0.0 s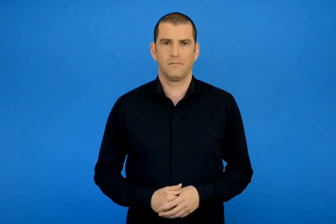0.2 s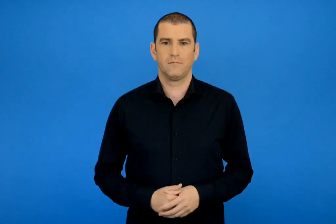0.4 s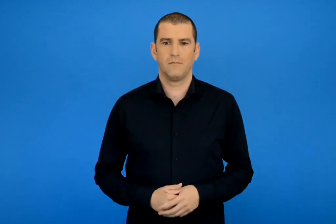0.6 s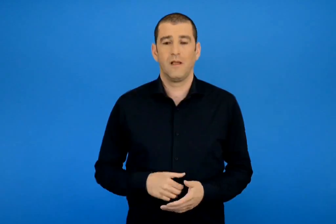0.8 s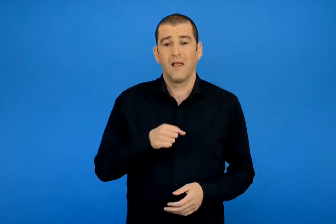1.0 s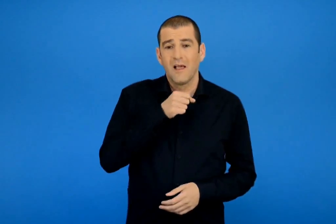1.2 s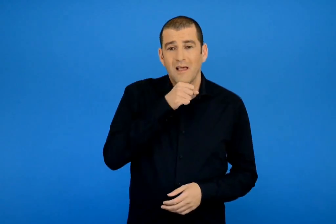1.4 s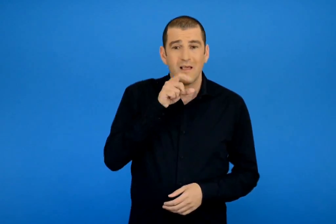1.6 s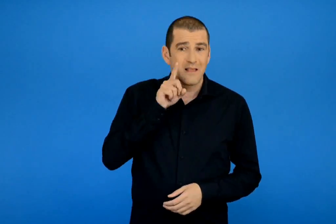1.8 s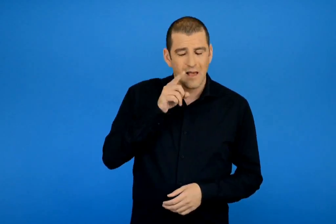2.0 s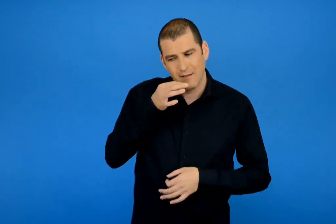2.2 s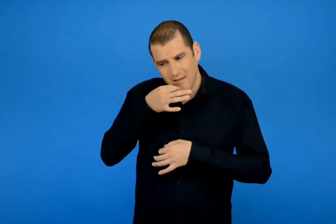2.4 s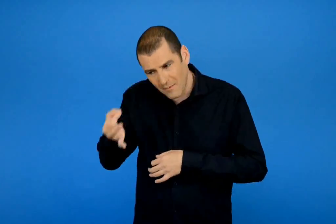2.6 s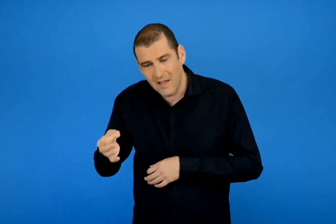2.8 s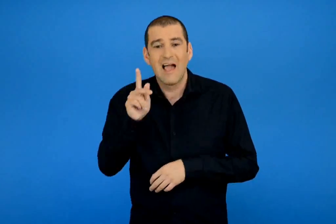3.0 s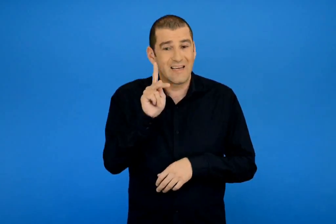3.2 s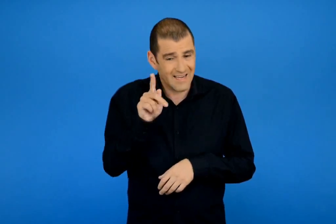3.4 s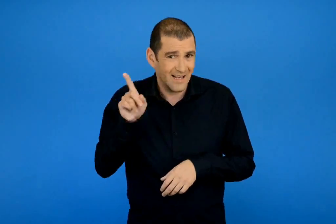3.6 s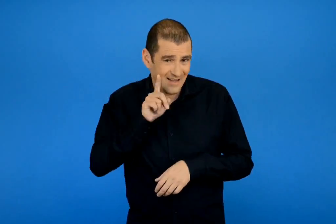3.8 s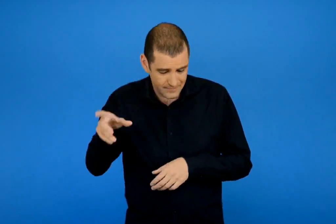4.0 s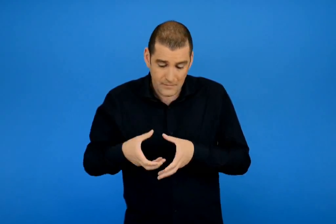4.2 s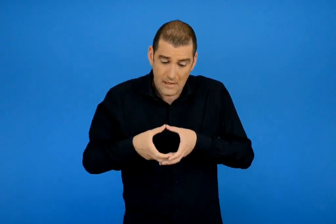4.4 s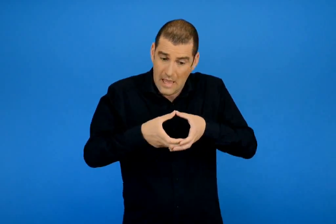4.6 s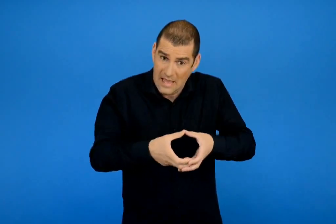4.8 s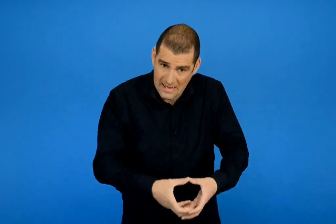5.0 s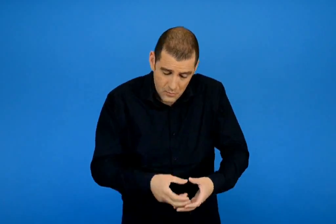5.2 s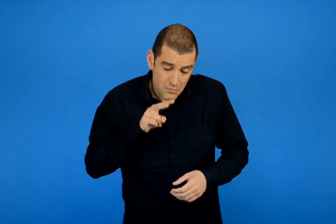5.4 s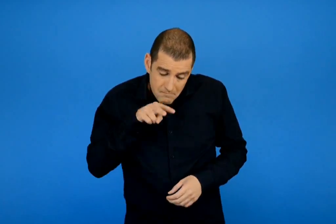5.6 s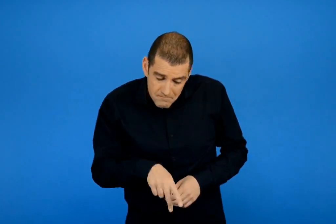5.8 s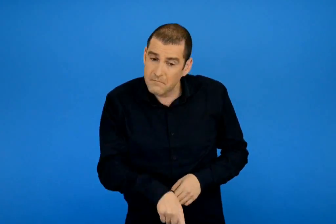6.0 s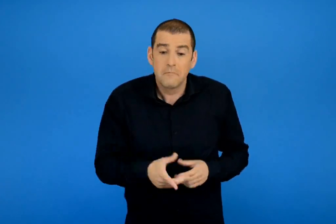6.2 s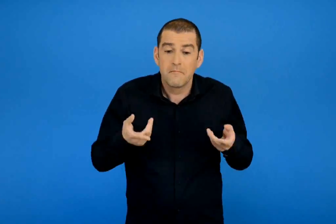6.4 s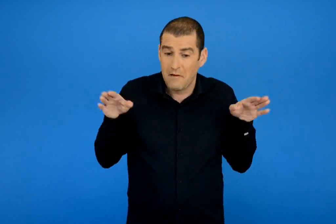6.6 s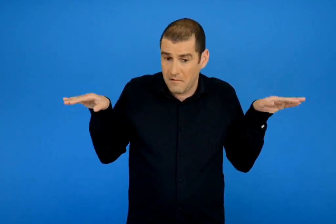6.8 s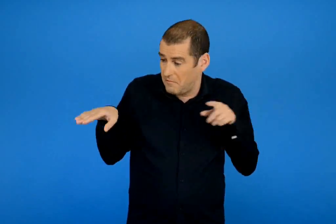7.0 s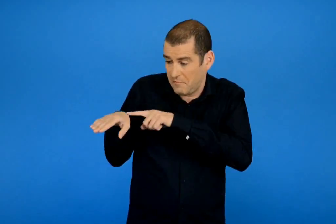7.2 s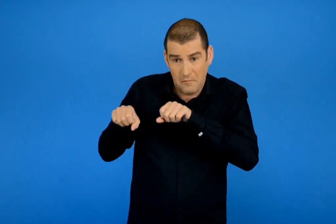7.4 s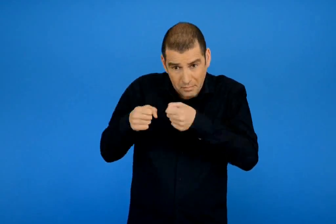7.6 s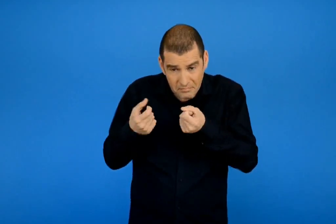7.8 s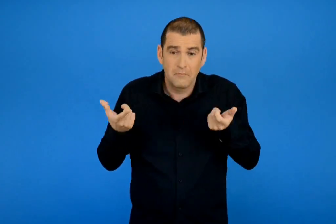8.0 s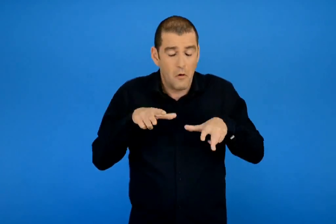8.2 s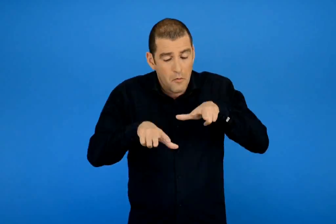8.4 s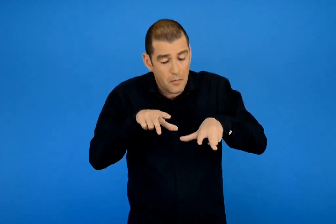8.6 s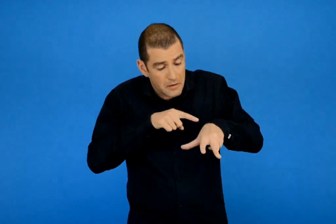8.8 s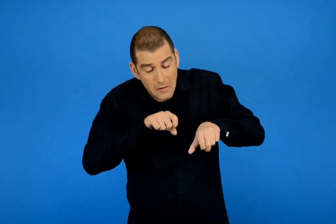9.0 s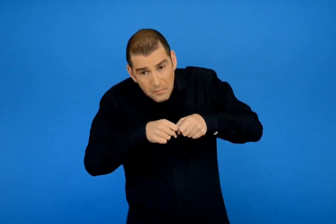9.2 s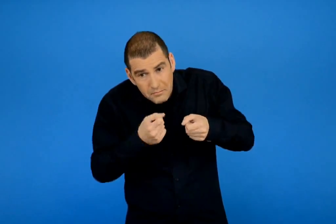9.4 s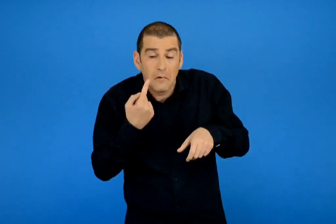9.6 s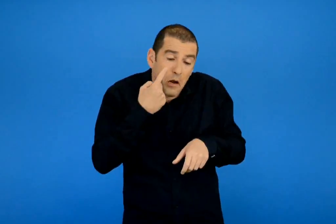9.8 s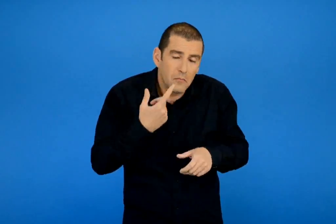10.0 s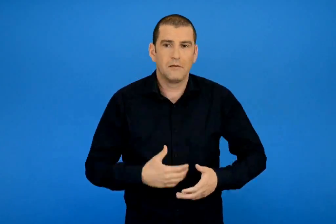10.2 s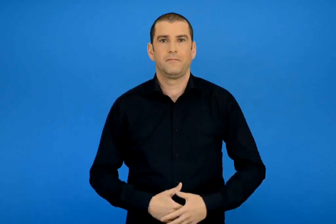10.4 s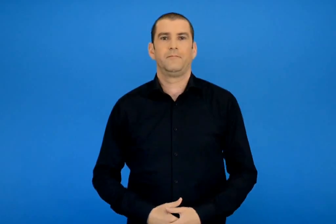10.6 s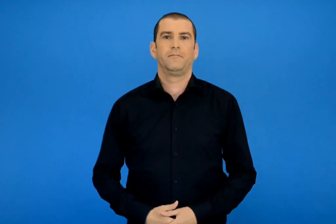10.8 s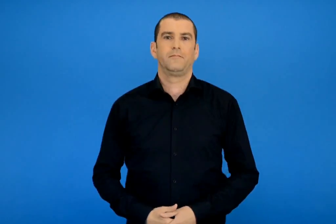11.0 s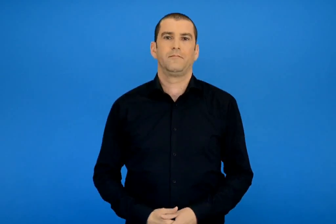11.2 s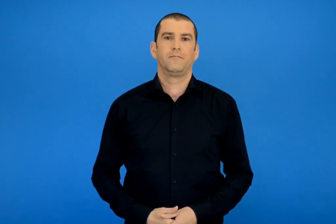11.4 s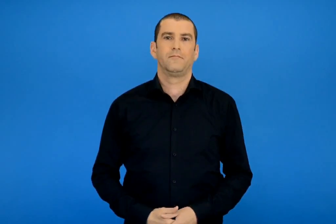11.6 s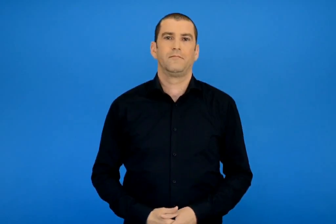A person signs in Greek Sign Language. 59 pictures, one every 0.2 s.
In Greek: η γιαγιά σύστησε στην κατερίνα να βάλει το πουλάκι χάμω για να ιδούν μήπως έχει σπάσει καμία φτερουγά η κανένα ποδαράκι
